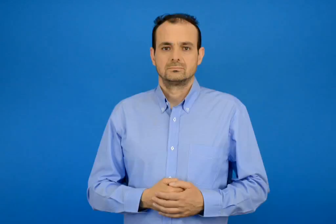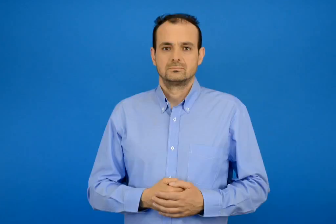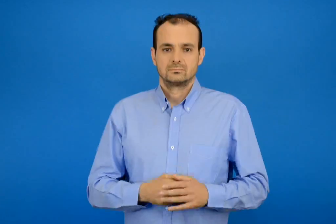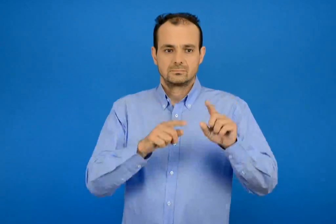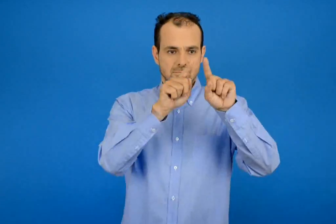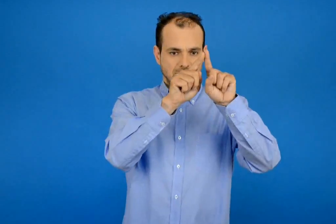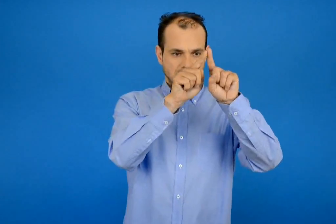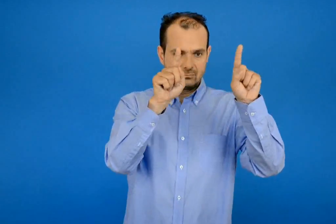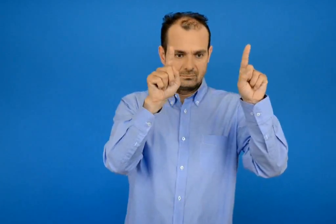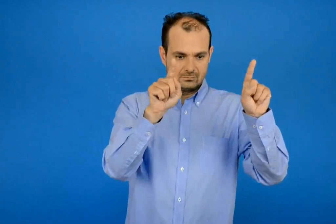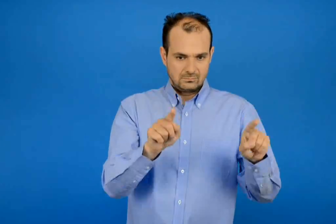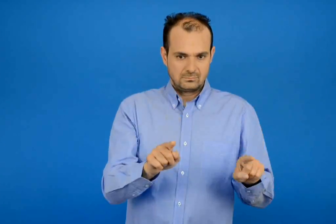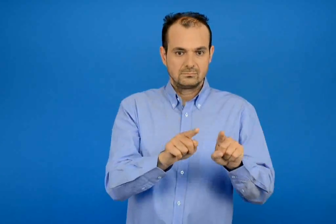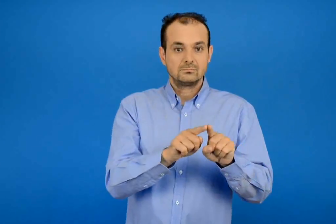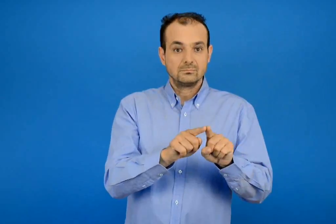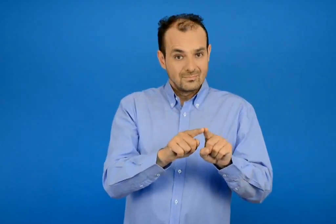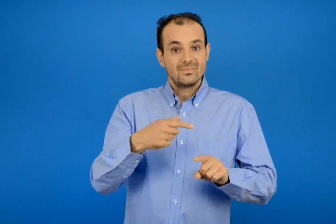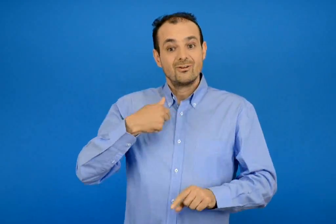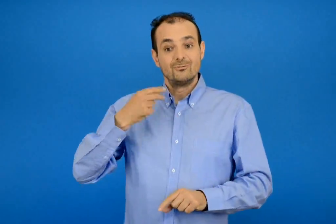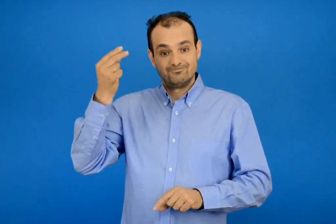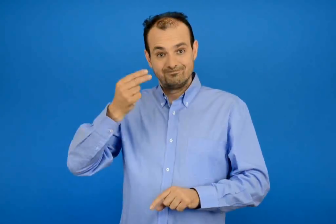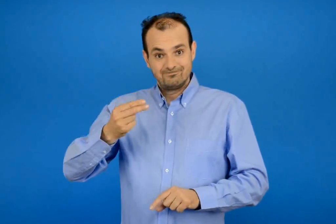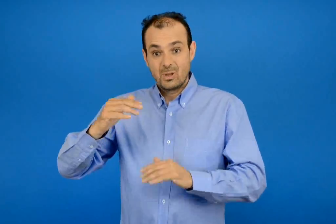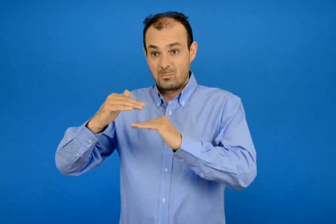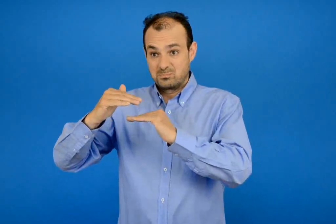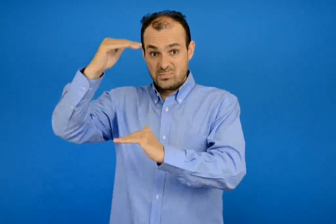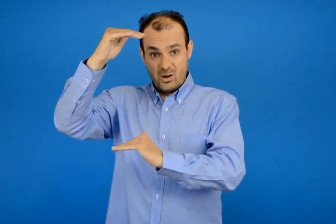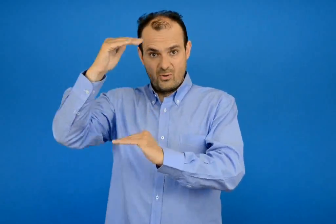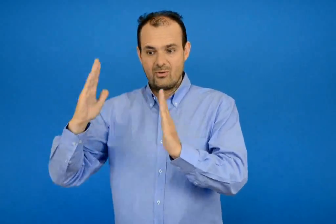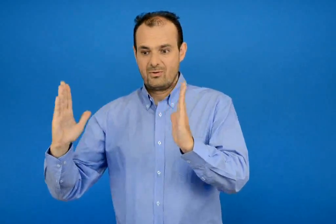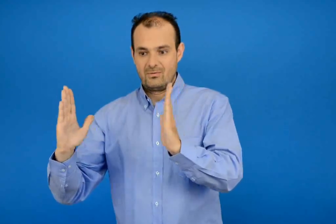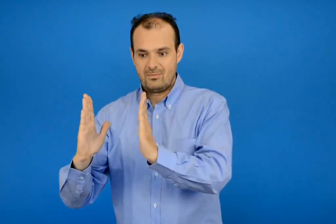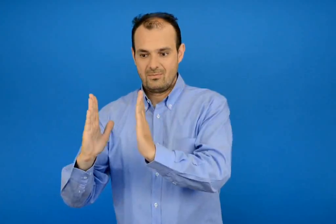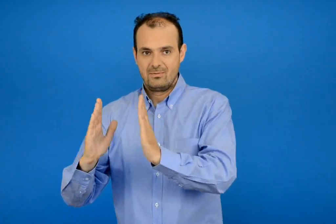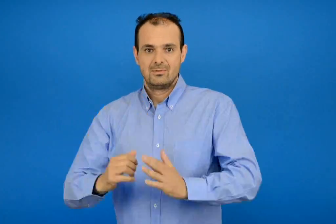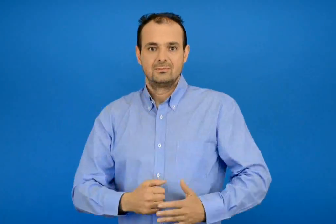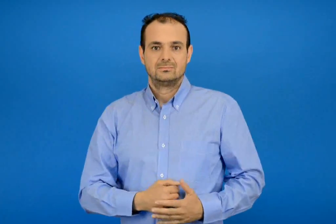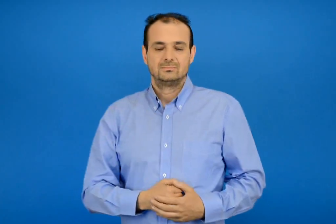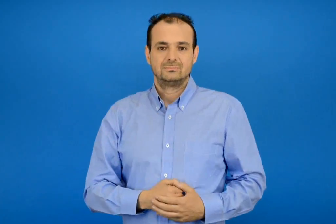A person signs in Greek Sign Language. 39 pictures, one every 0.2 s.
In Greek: ζωγραφίζω ένα ορθογώνιο πιο στενό και πιο ψηλό
